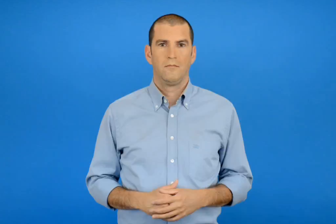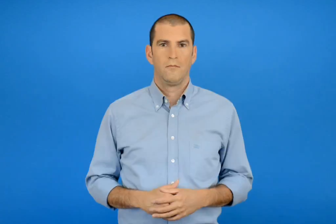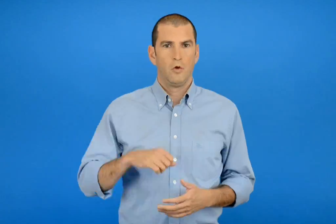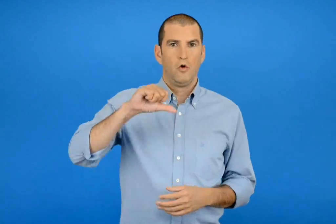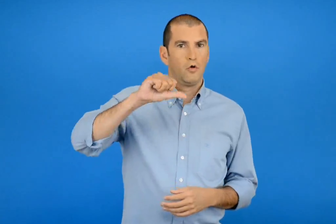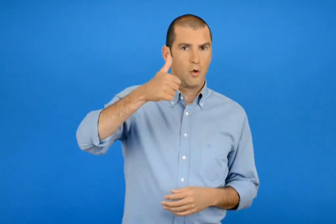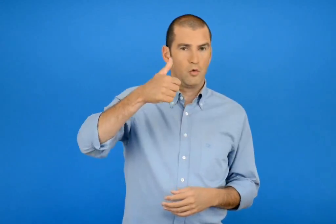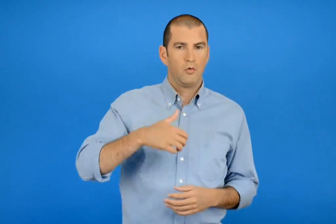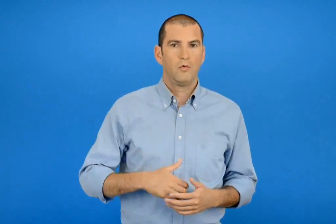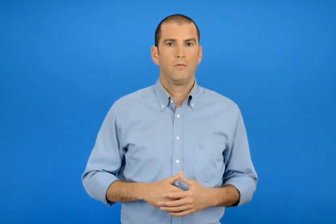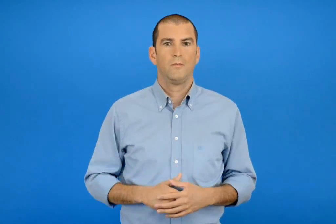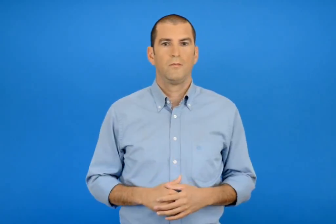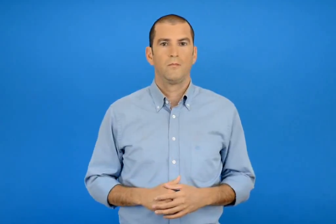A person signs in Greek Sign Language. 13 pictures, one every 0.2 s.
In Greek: το πρώτο
